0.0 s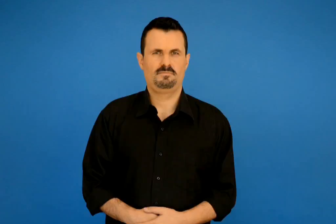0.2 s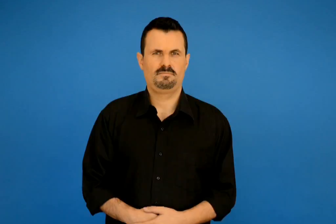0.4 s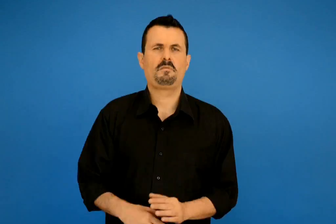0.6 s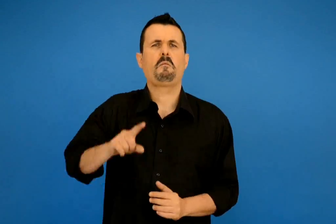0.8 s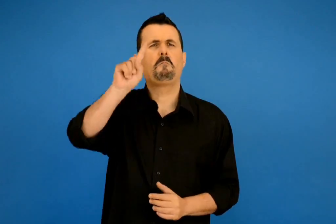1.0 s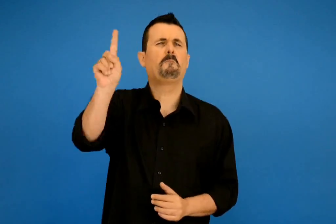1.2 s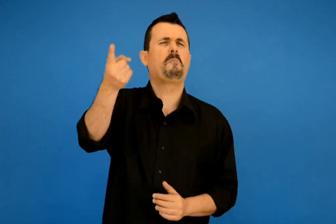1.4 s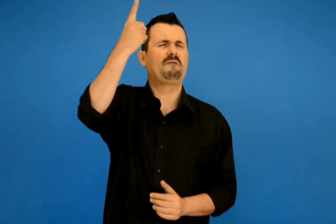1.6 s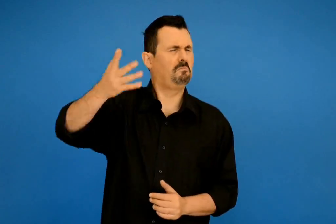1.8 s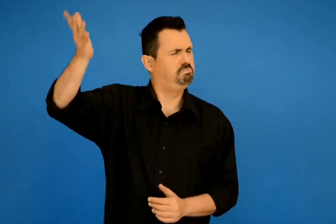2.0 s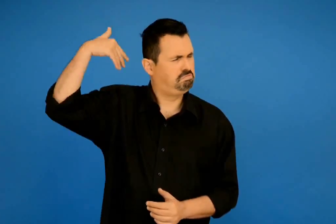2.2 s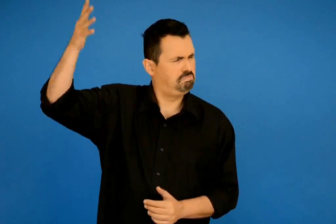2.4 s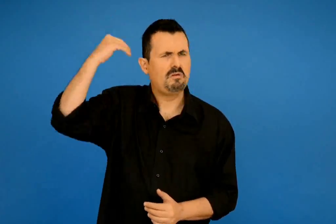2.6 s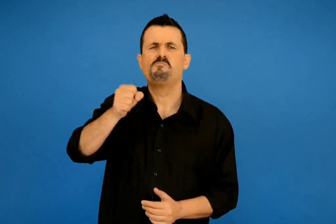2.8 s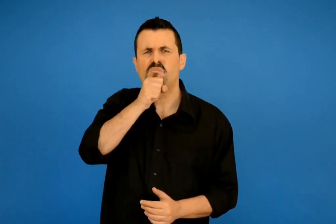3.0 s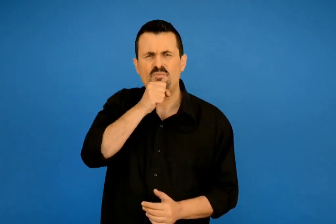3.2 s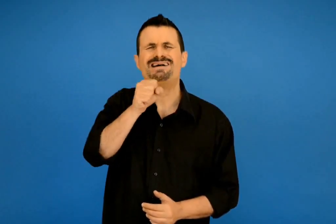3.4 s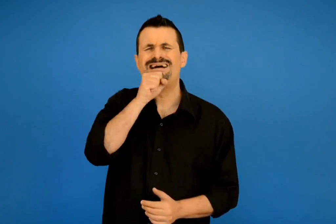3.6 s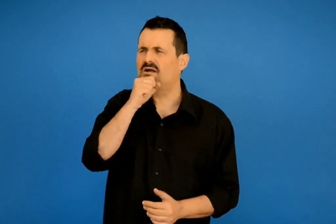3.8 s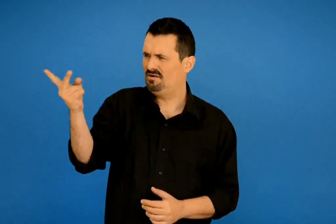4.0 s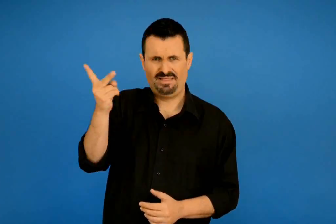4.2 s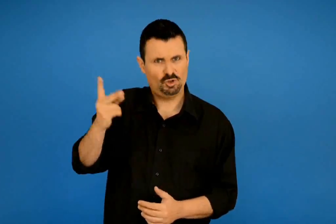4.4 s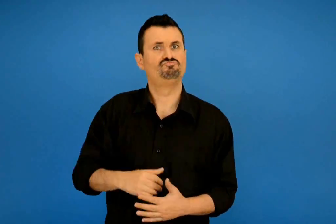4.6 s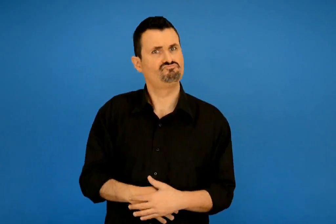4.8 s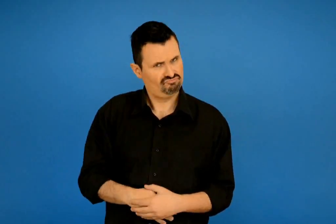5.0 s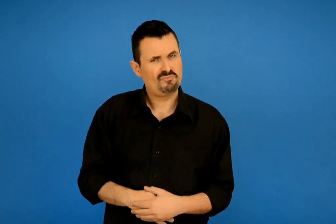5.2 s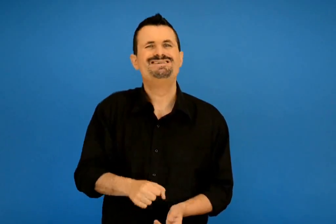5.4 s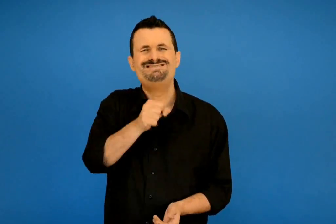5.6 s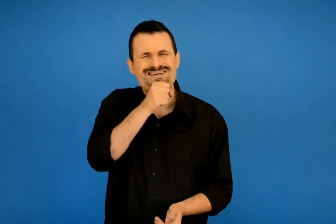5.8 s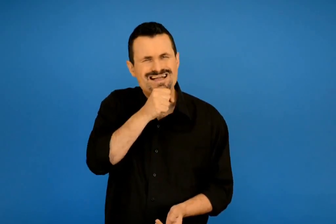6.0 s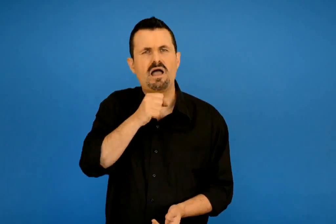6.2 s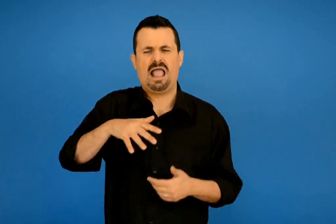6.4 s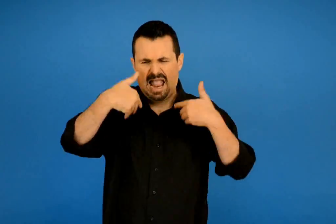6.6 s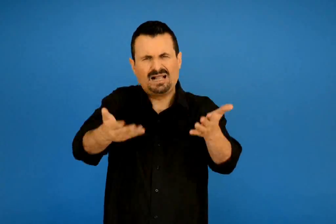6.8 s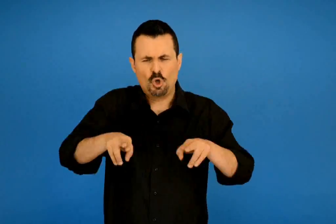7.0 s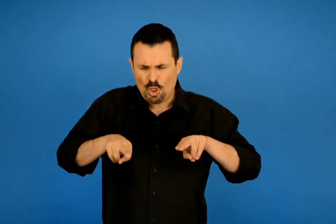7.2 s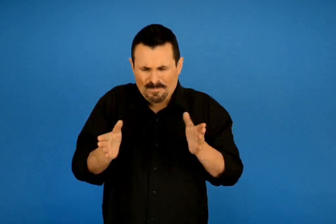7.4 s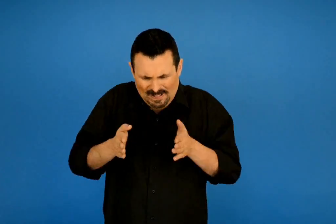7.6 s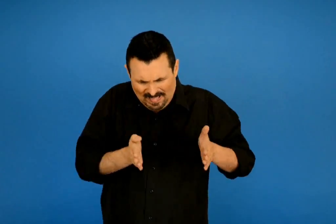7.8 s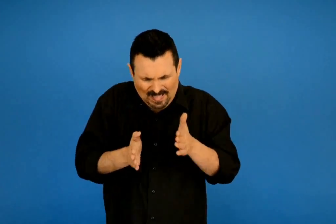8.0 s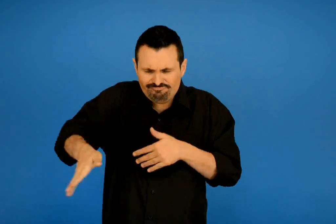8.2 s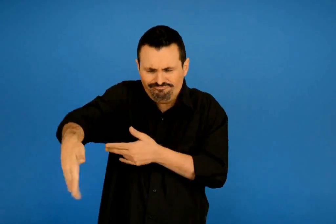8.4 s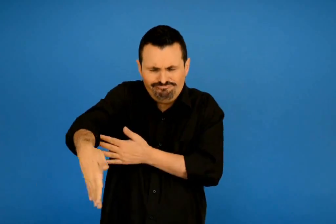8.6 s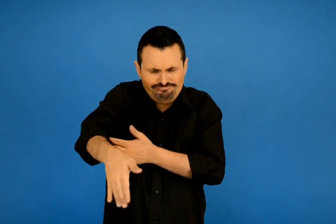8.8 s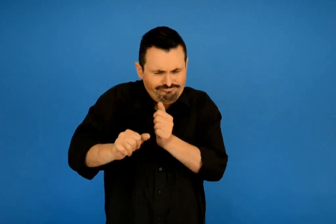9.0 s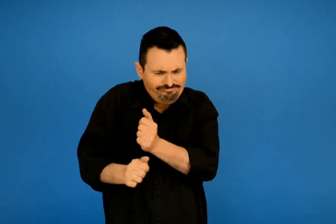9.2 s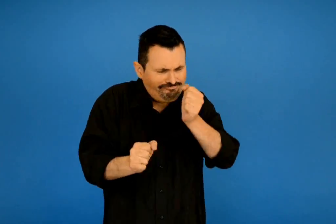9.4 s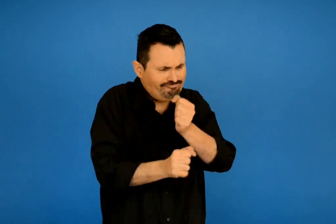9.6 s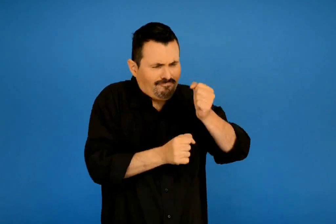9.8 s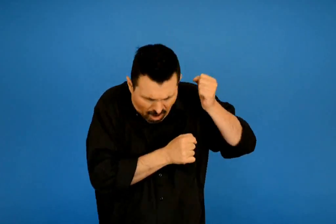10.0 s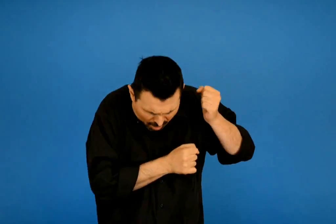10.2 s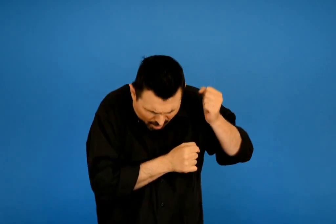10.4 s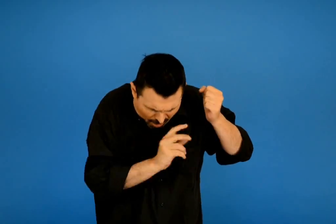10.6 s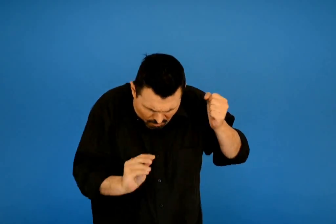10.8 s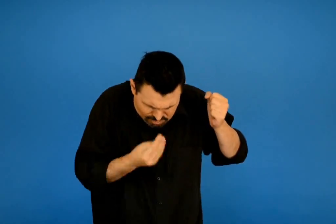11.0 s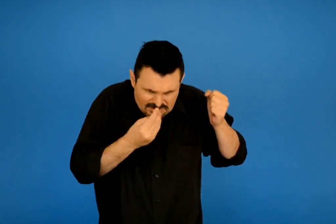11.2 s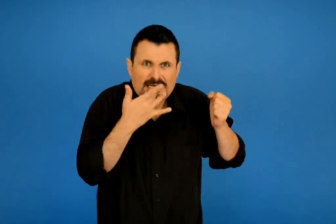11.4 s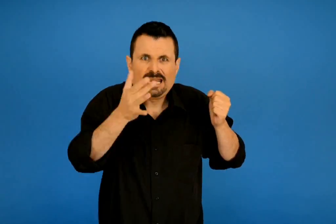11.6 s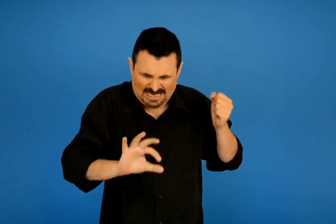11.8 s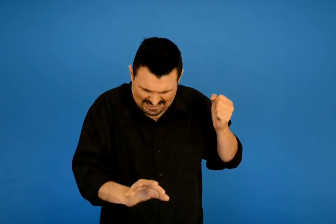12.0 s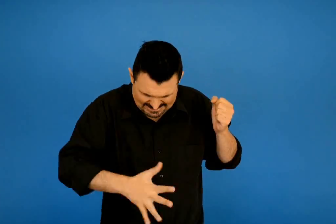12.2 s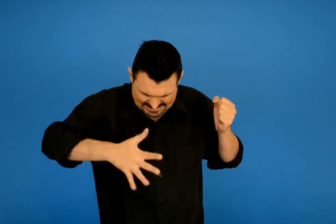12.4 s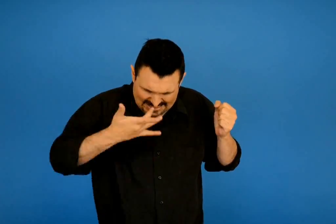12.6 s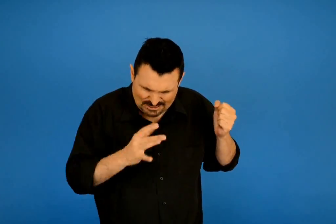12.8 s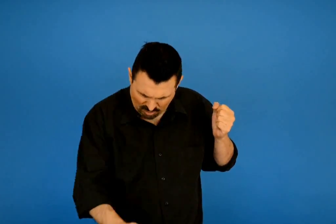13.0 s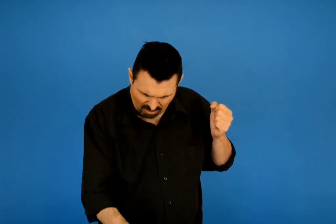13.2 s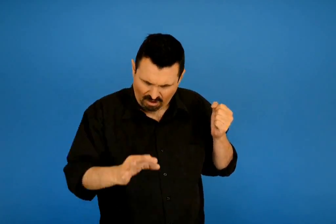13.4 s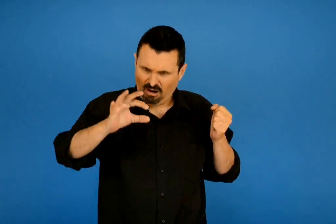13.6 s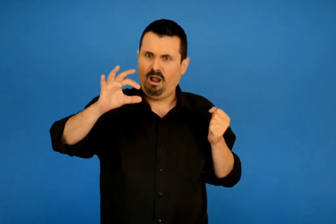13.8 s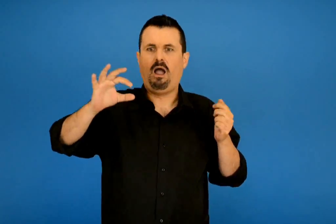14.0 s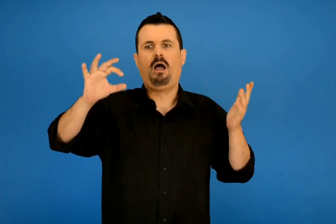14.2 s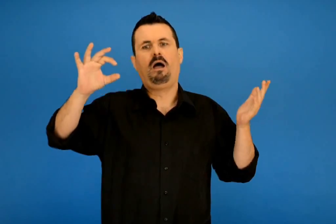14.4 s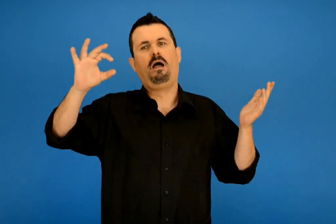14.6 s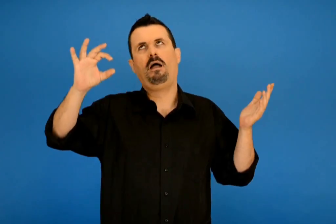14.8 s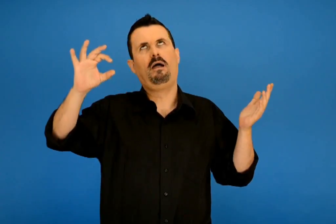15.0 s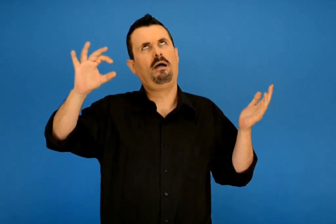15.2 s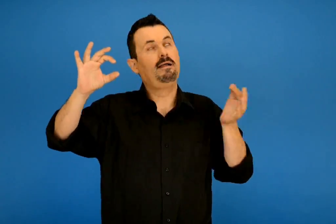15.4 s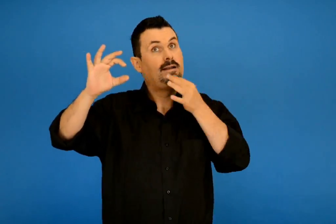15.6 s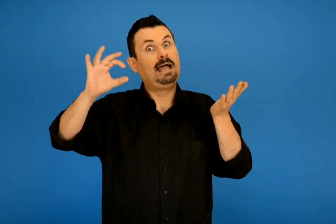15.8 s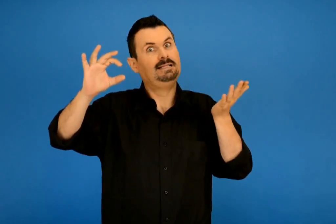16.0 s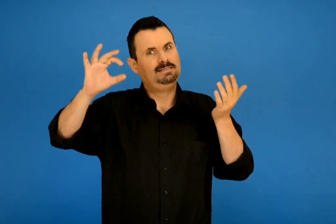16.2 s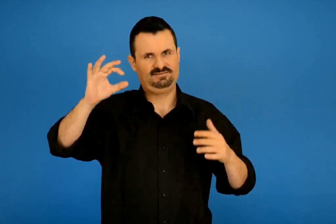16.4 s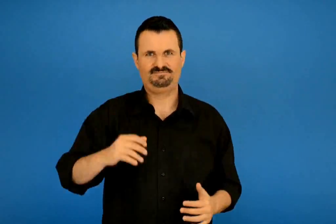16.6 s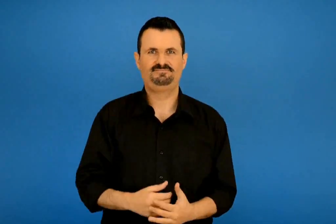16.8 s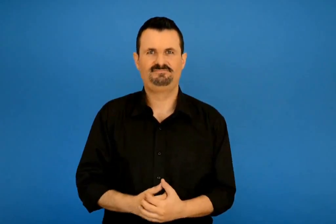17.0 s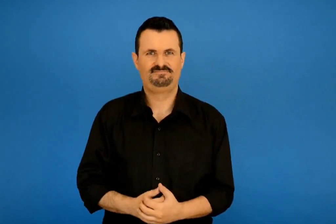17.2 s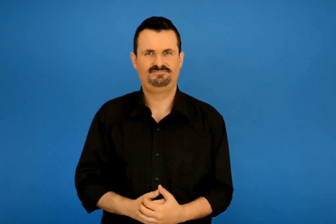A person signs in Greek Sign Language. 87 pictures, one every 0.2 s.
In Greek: μια φορά ήταν ένας γέρος και μια γριά μια μέρα που σκούπιζε η γριά στο σοκάκι της βρήκε ένα γρόσι πάει λοιπόν λέει
